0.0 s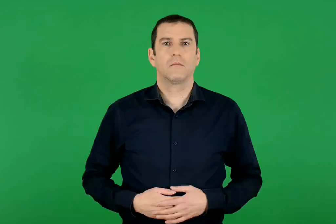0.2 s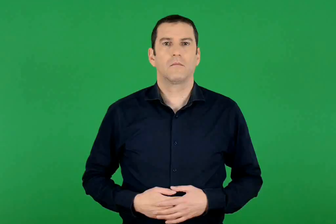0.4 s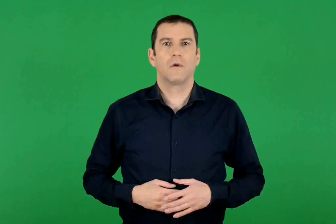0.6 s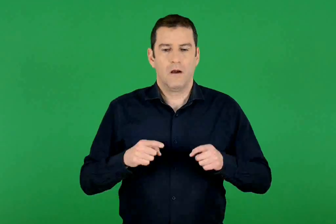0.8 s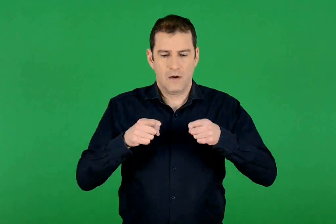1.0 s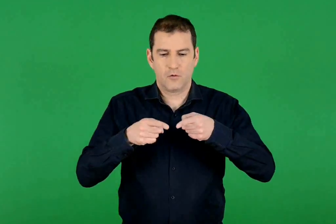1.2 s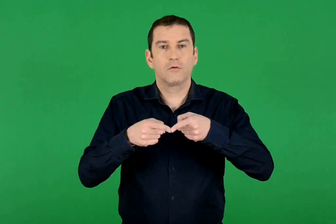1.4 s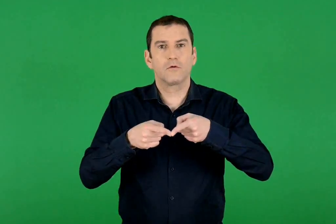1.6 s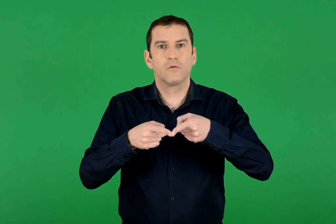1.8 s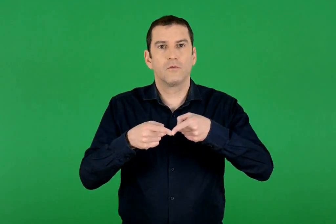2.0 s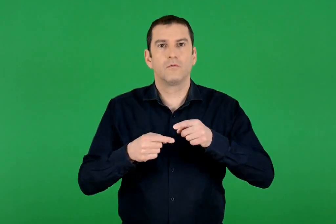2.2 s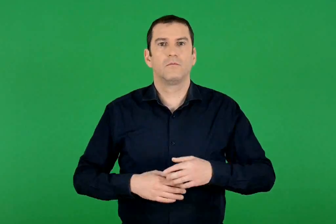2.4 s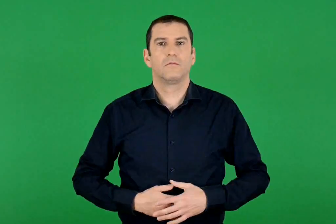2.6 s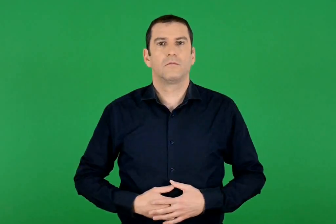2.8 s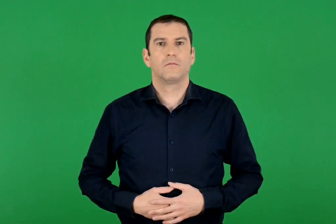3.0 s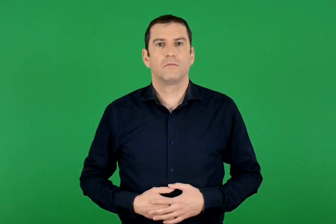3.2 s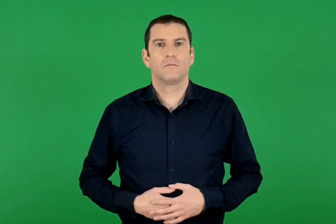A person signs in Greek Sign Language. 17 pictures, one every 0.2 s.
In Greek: ακρωτήριο
